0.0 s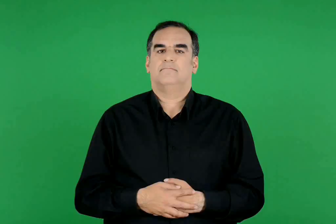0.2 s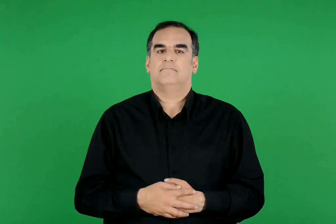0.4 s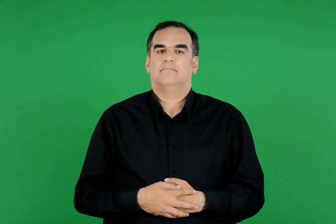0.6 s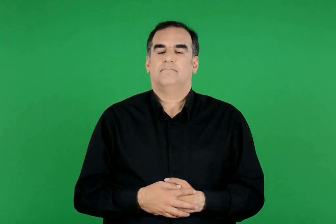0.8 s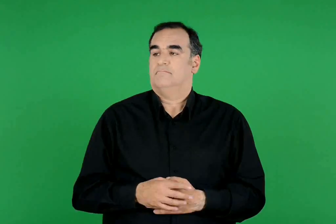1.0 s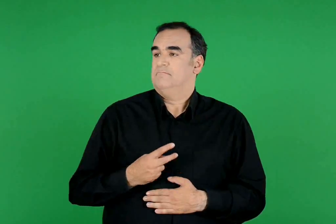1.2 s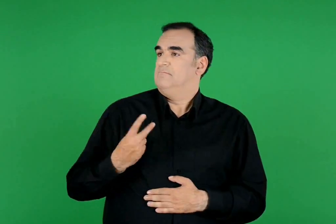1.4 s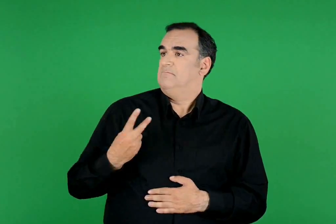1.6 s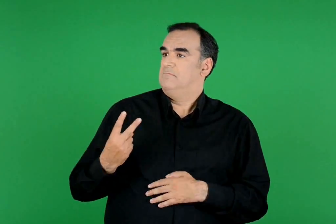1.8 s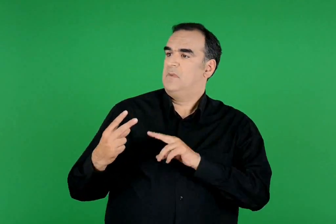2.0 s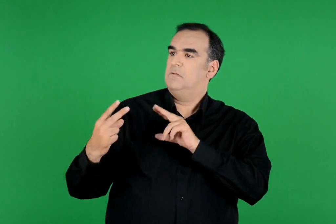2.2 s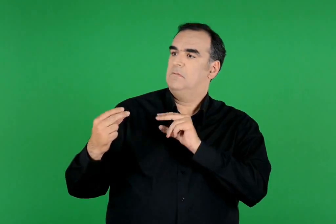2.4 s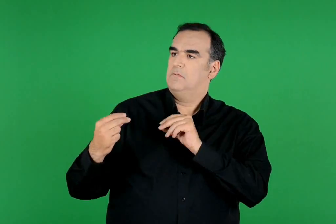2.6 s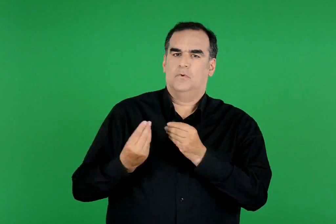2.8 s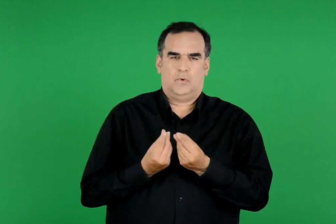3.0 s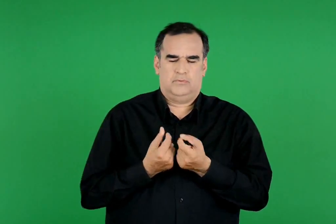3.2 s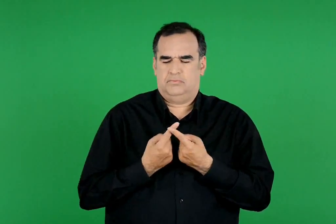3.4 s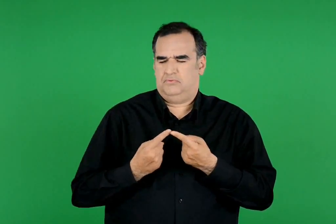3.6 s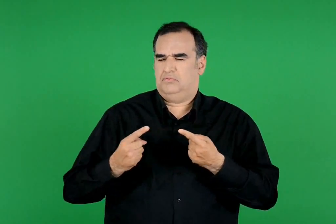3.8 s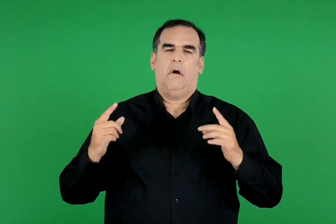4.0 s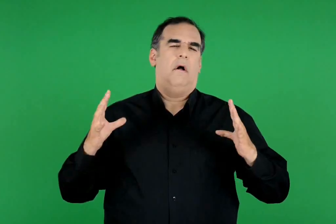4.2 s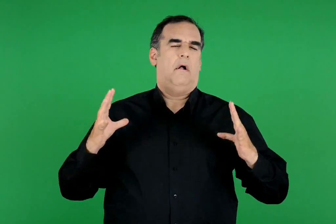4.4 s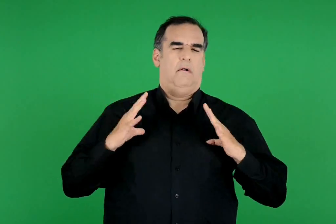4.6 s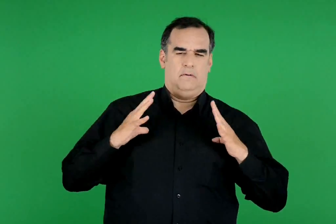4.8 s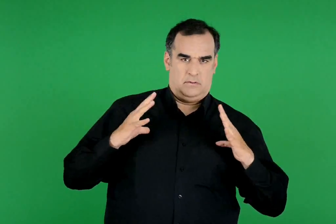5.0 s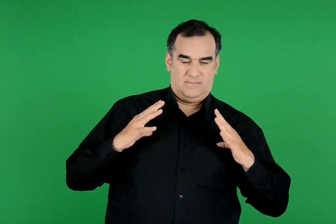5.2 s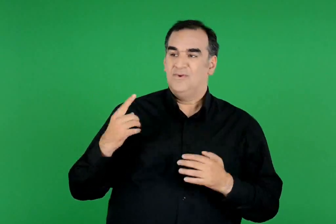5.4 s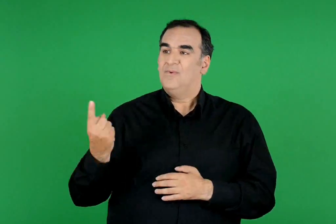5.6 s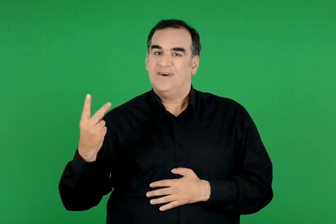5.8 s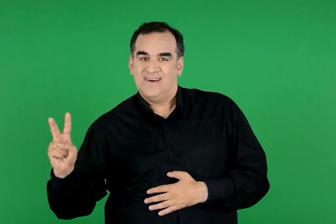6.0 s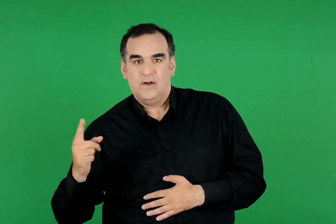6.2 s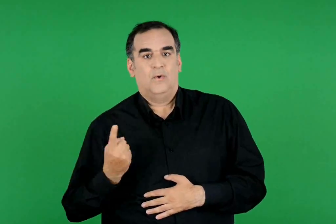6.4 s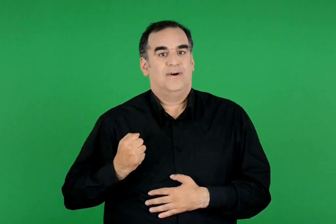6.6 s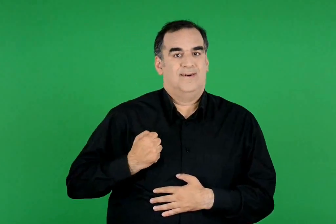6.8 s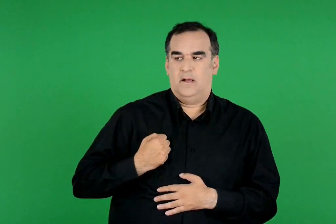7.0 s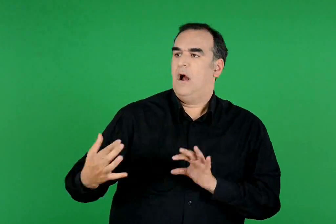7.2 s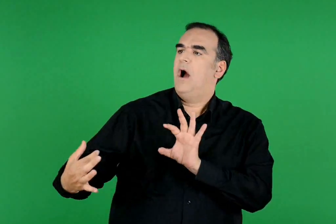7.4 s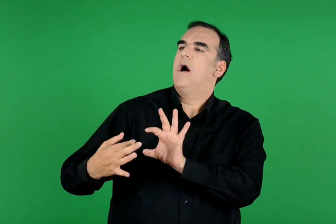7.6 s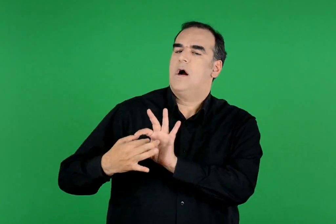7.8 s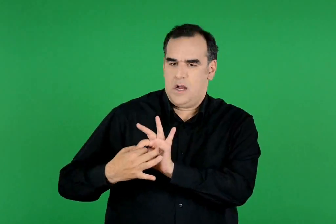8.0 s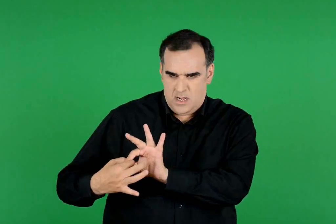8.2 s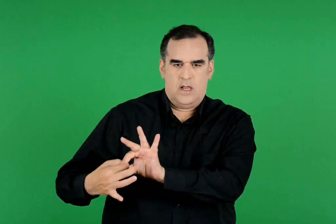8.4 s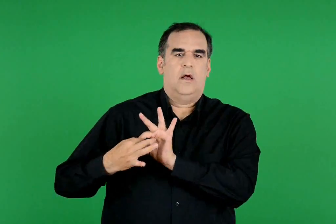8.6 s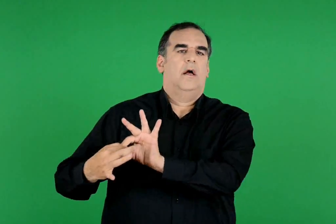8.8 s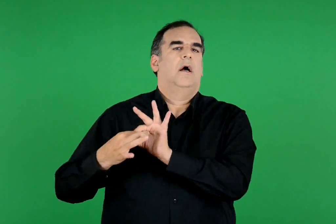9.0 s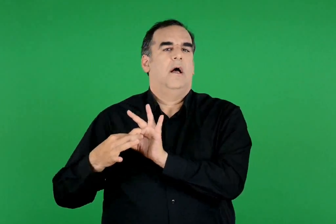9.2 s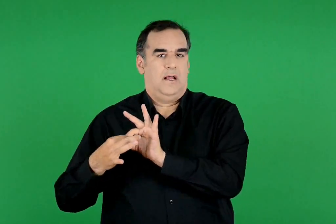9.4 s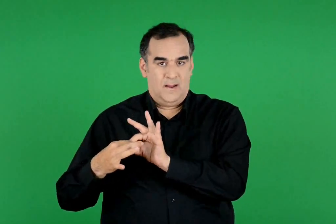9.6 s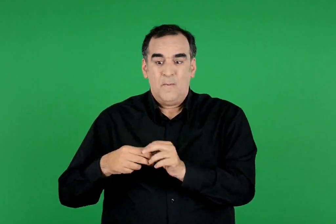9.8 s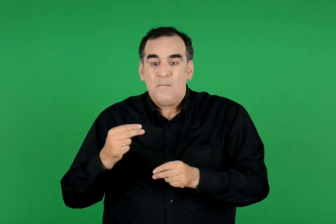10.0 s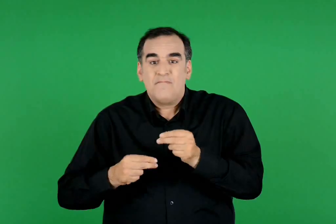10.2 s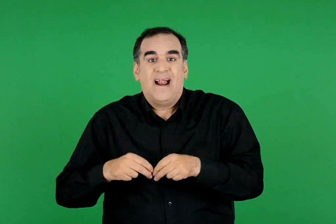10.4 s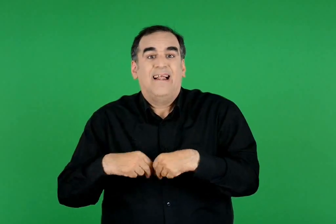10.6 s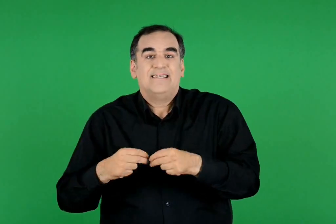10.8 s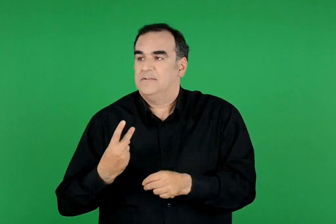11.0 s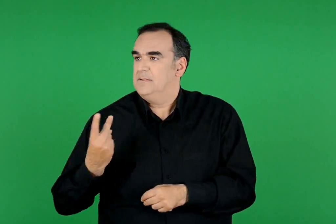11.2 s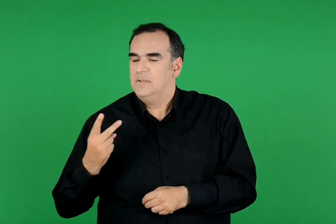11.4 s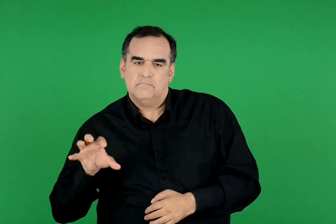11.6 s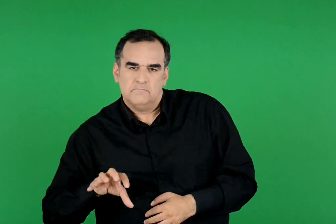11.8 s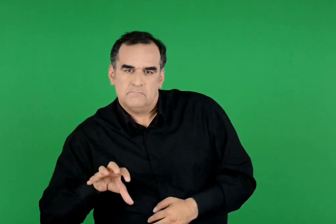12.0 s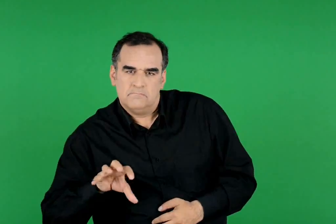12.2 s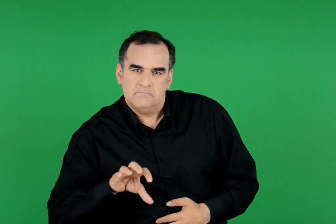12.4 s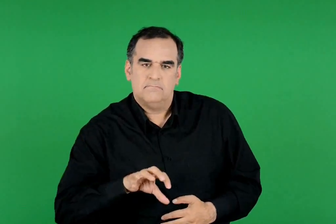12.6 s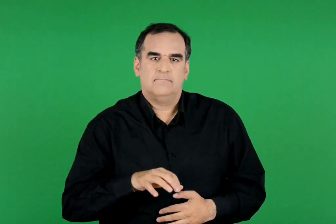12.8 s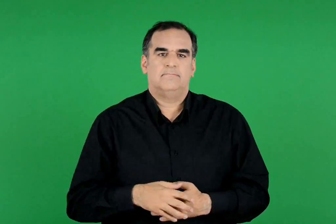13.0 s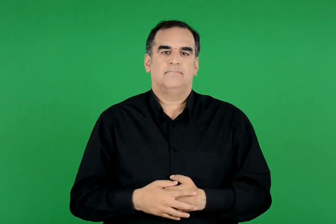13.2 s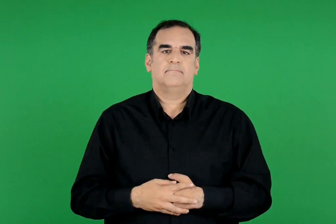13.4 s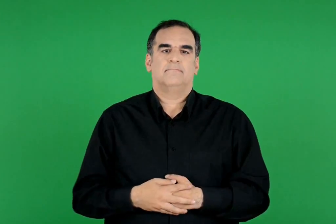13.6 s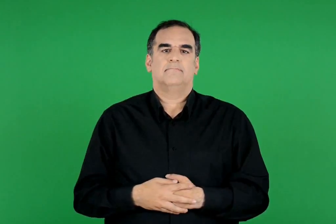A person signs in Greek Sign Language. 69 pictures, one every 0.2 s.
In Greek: όμως μπορούμε να συνεννοούμαστε μαζί τους με χίλιους τρόπους. μαθαίνουμε τις συνήθειες τους συνεργαζόμαστε , αναζητούμε λύσεις για τα προβλήματά μας
